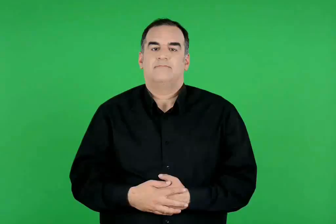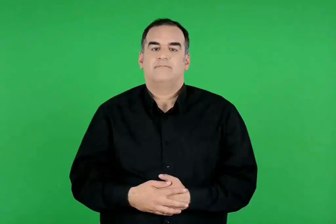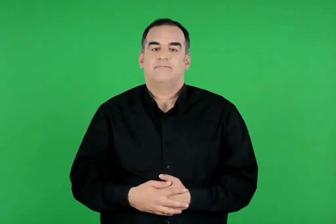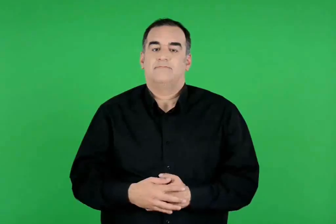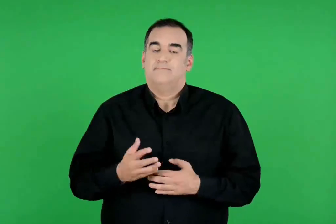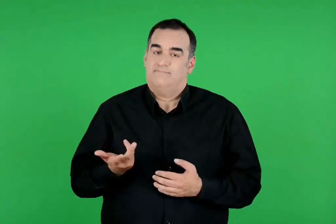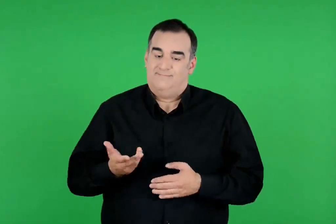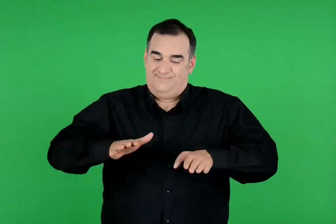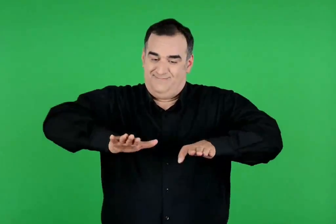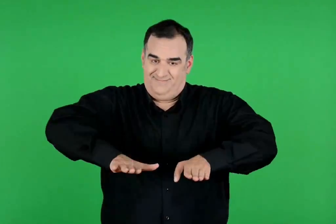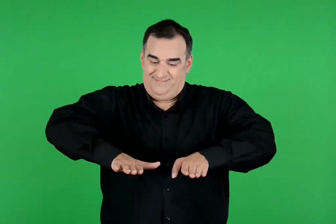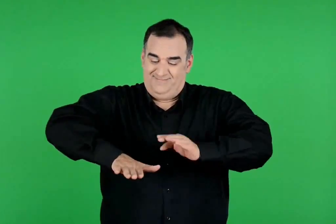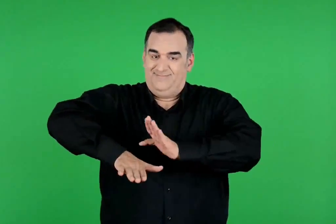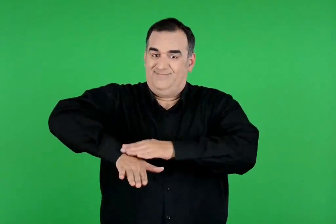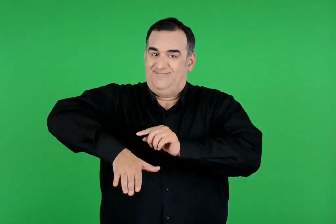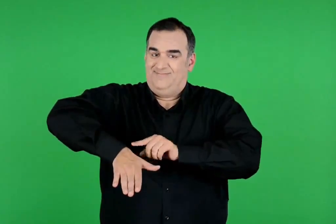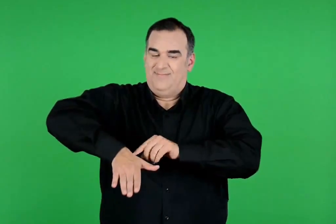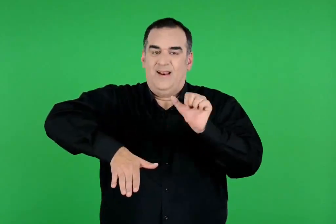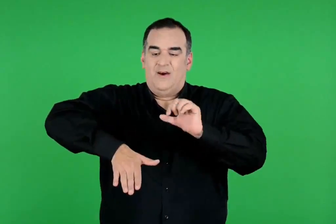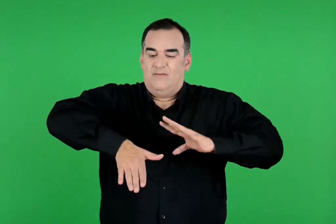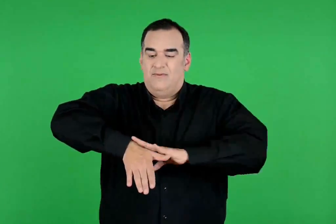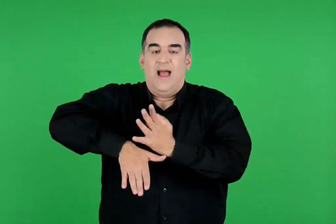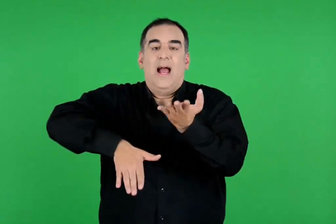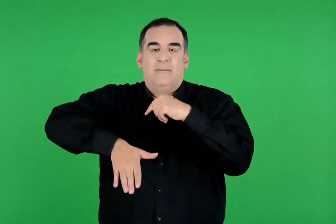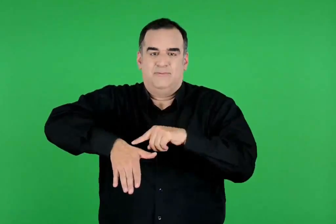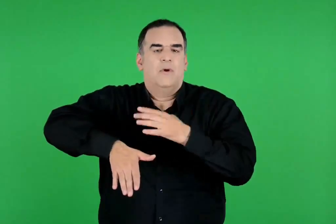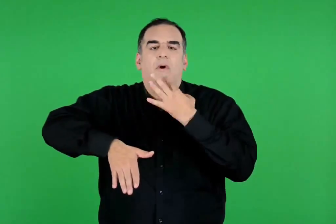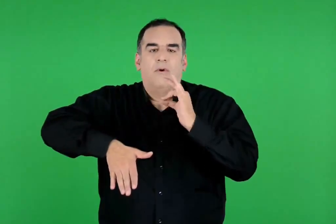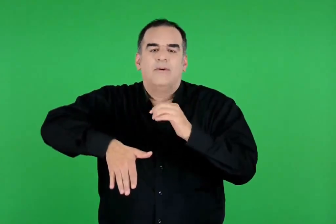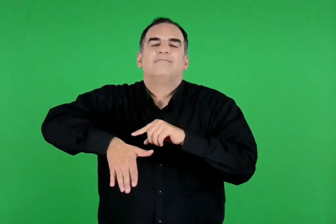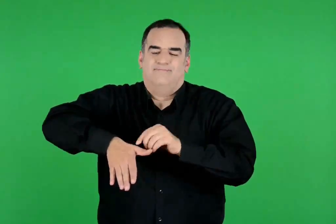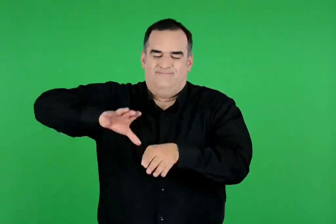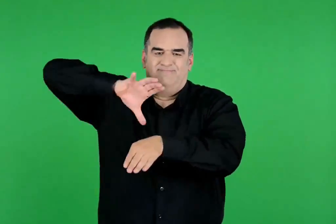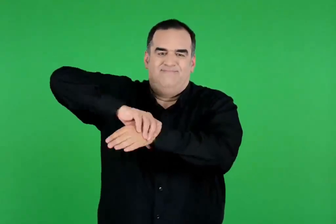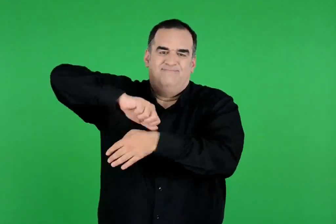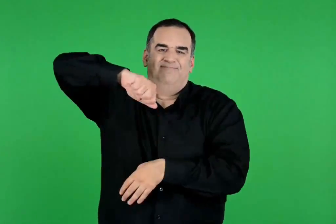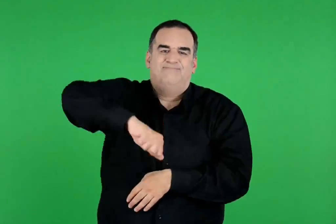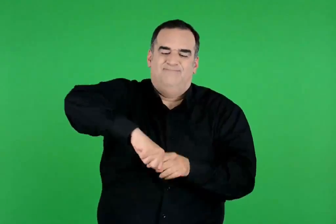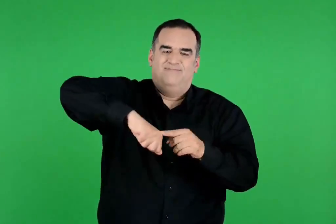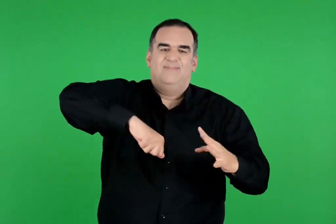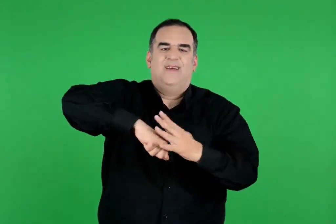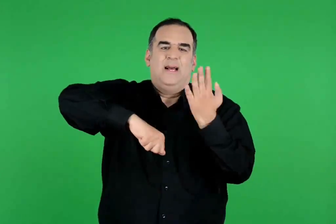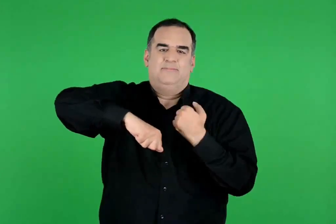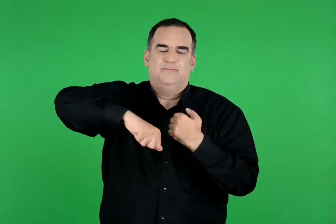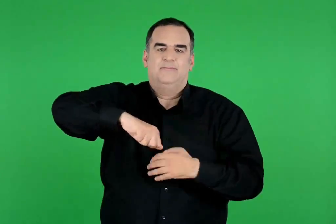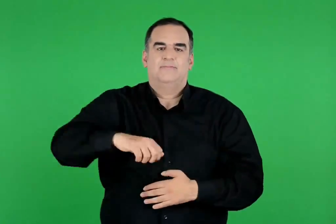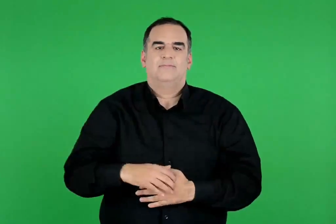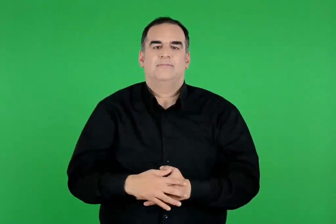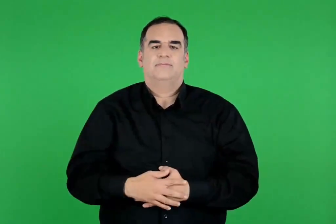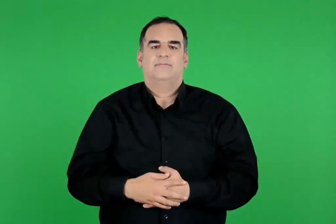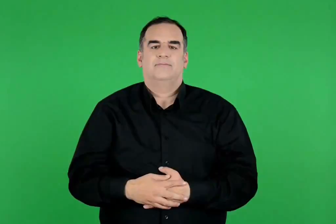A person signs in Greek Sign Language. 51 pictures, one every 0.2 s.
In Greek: σημάδεψε λοιπόν ο πάρης τον αχιλλέα και κάρφωσε ένα φαρμακωμένο βέλος στη δεξιά του φτέρνα. βογκώντας ο ήρωας γονάτισε στη γη
